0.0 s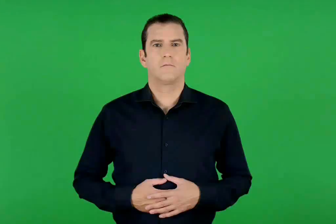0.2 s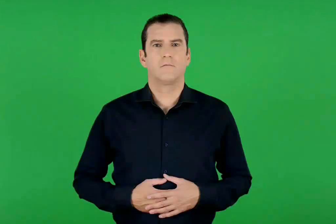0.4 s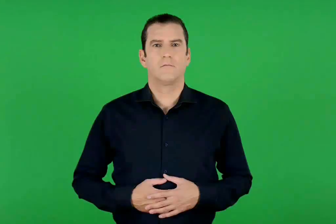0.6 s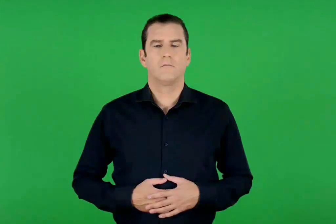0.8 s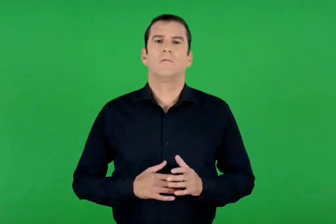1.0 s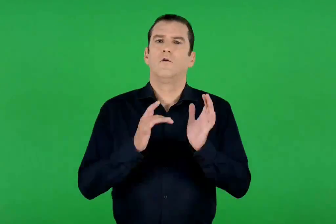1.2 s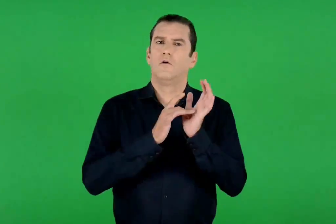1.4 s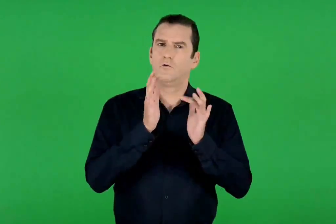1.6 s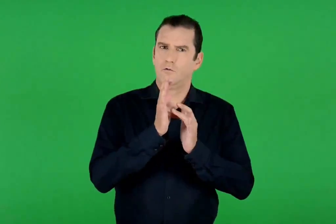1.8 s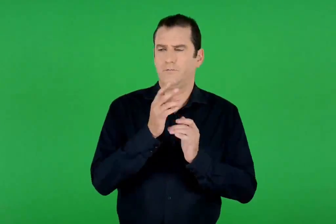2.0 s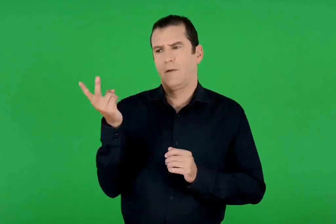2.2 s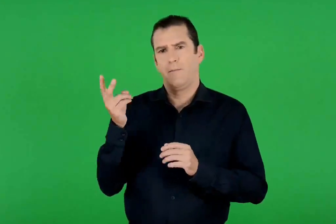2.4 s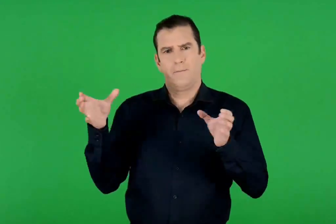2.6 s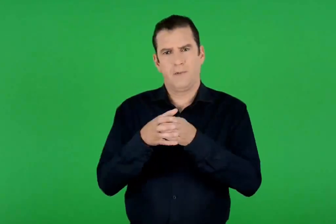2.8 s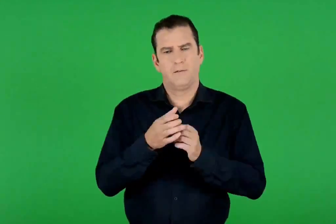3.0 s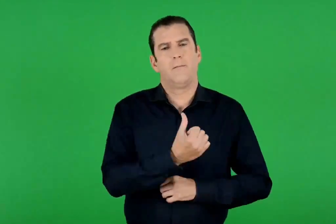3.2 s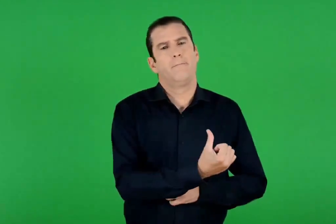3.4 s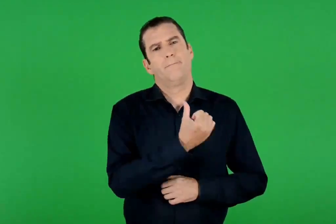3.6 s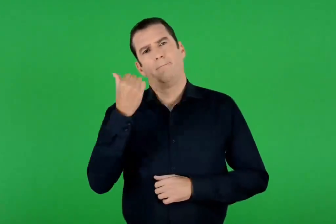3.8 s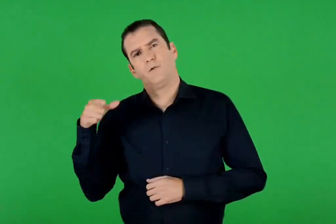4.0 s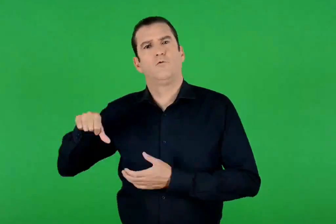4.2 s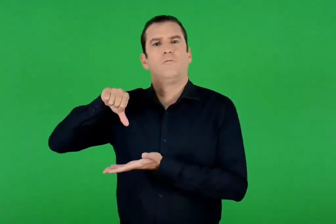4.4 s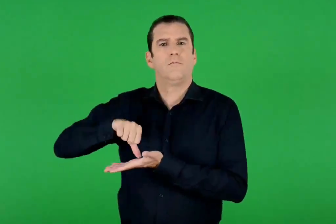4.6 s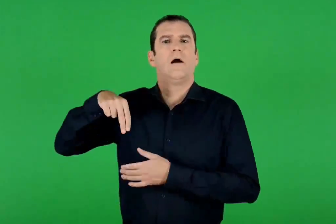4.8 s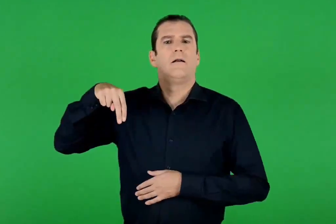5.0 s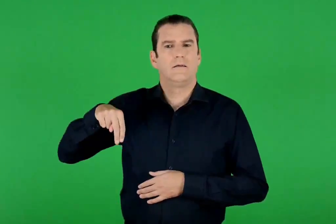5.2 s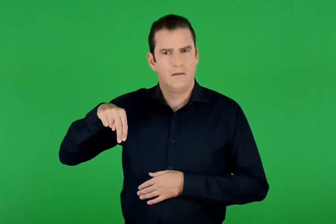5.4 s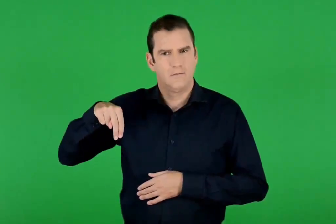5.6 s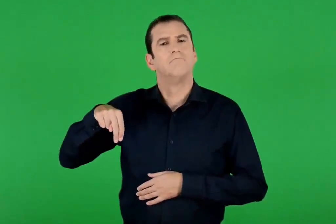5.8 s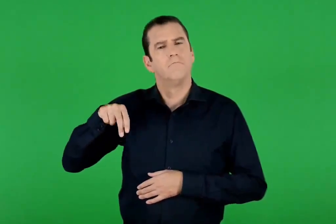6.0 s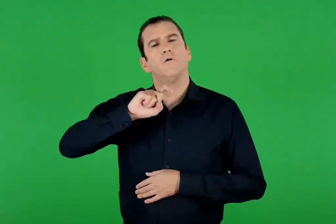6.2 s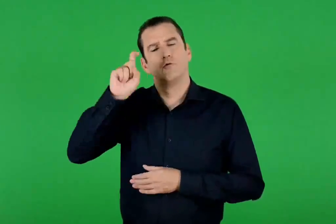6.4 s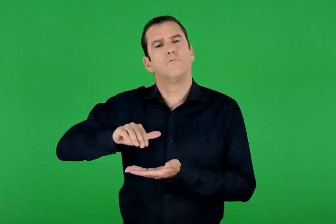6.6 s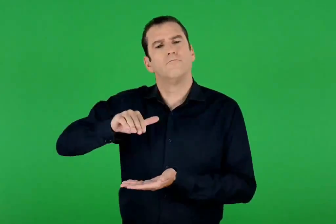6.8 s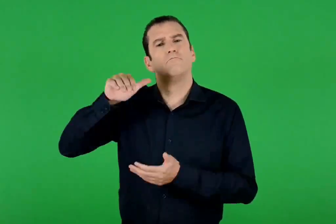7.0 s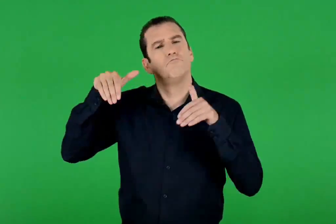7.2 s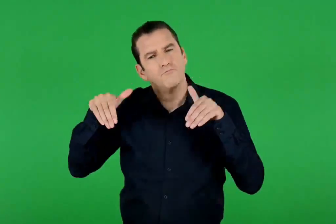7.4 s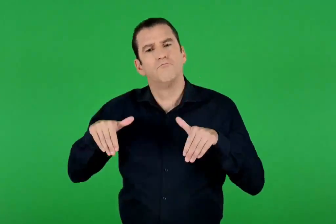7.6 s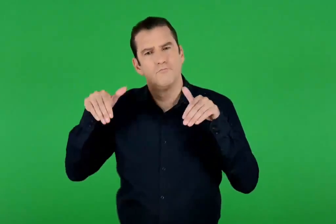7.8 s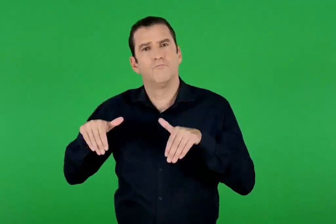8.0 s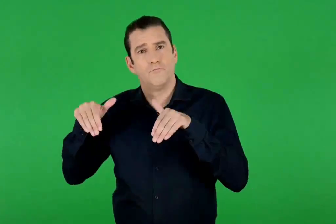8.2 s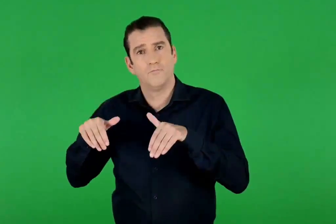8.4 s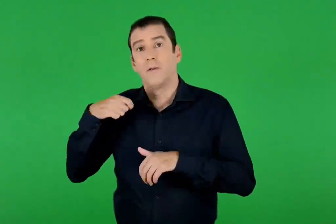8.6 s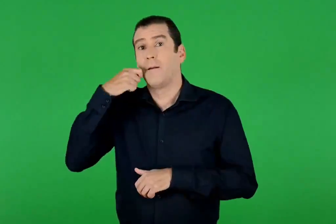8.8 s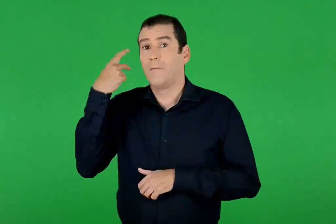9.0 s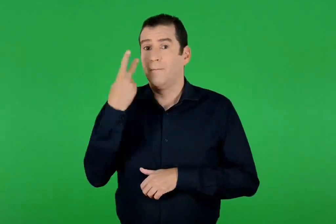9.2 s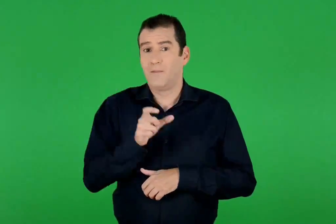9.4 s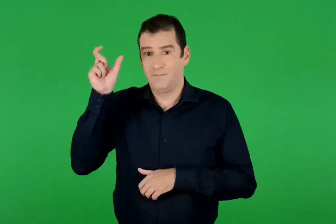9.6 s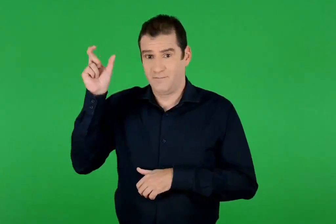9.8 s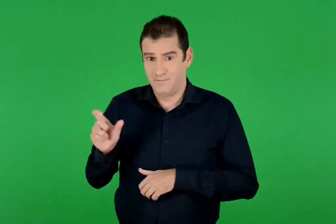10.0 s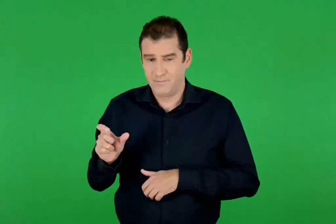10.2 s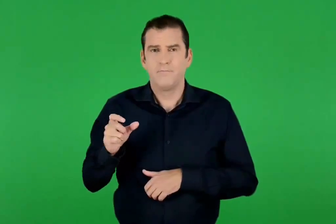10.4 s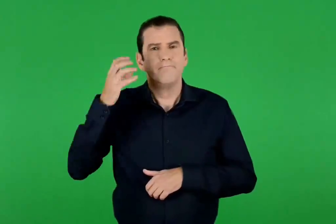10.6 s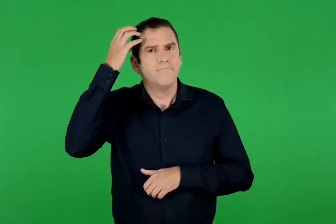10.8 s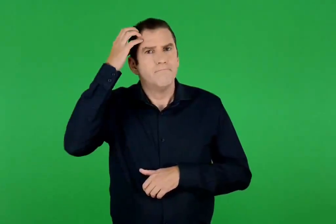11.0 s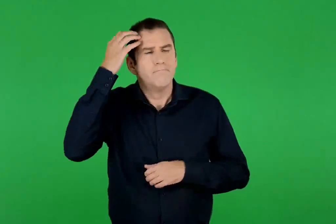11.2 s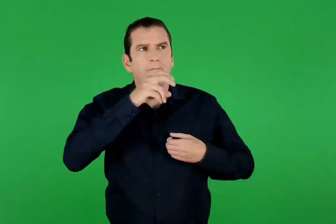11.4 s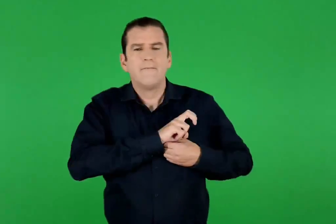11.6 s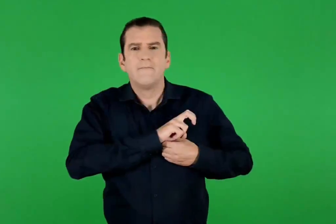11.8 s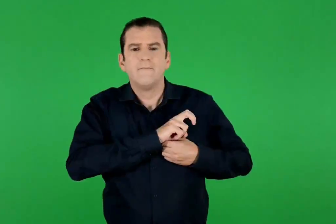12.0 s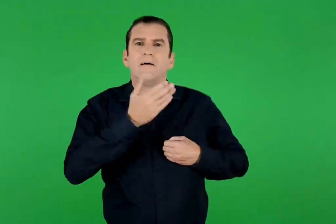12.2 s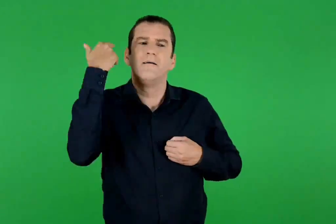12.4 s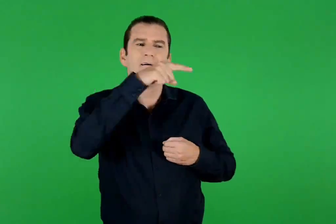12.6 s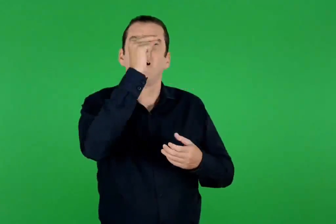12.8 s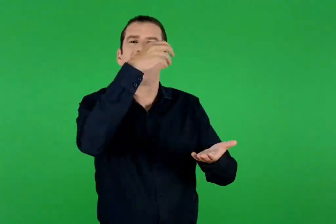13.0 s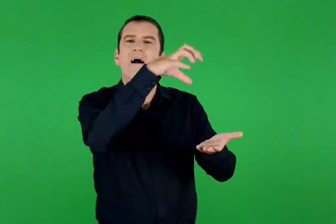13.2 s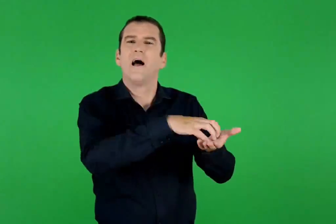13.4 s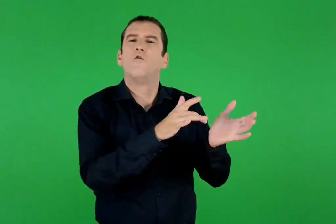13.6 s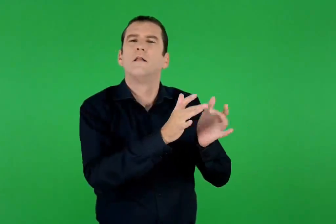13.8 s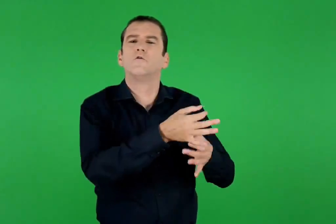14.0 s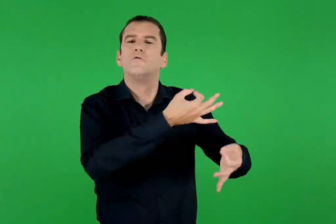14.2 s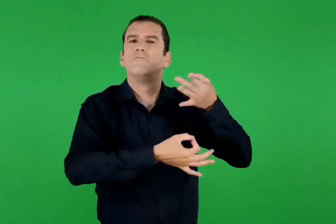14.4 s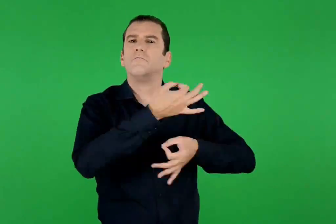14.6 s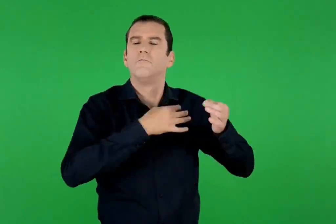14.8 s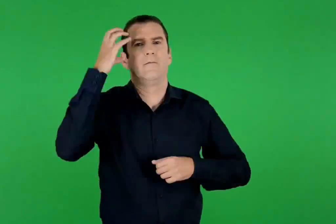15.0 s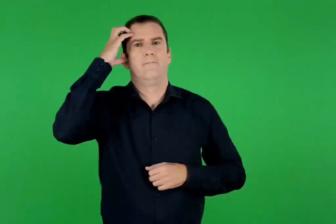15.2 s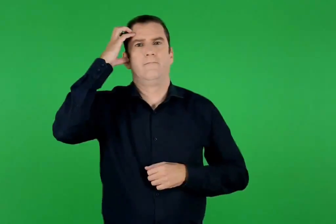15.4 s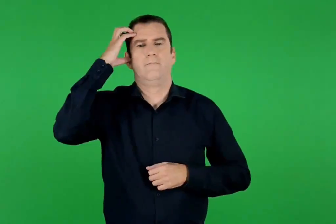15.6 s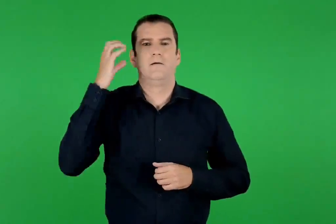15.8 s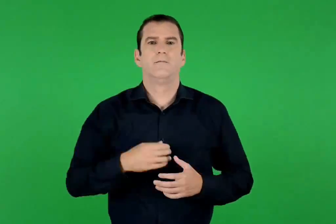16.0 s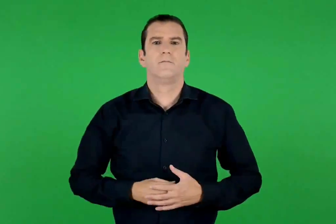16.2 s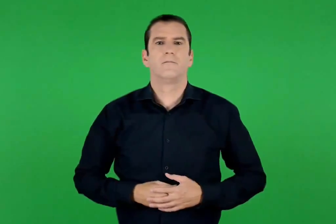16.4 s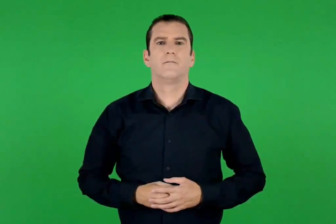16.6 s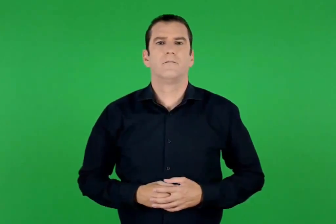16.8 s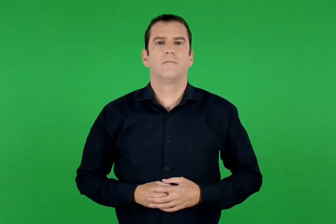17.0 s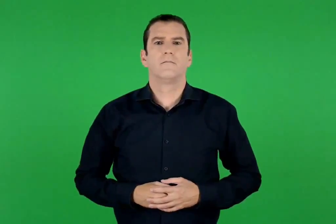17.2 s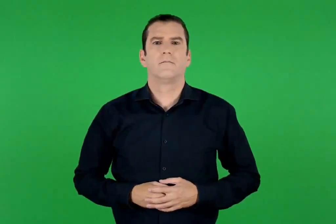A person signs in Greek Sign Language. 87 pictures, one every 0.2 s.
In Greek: ο ιησούς γύρισε μαζί τους στη ναζαρέτ και ζούσε κοντά τους με υπακοή. η μητέρα του όμως διατηρούσε μέσα στην καρδιά της αυτά τα λόγια που της είπε ο ιησούς στον ναό
